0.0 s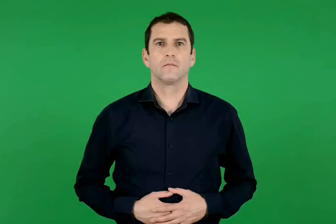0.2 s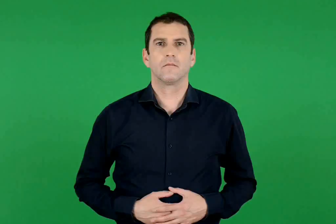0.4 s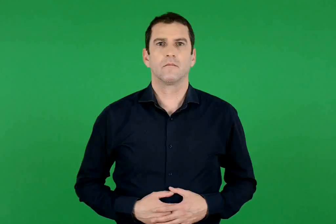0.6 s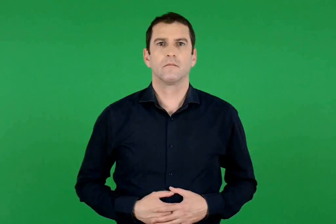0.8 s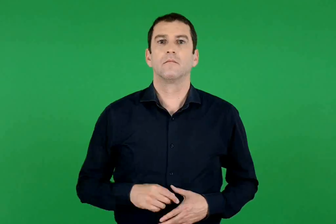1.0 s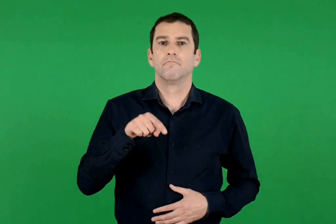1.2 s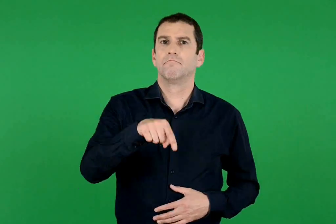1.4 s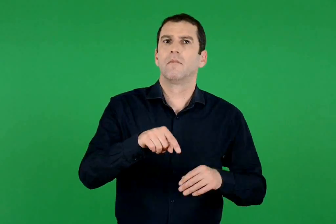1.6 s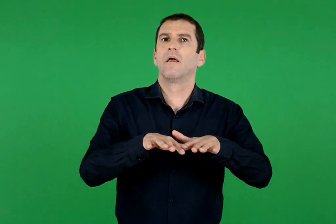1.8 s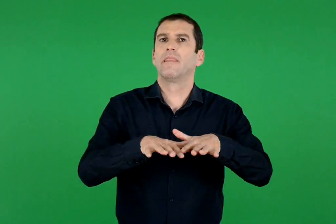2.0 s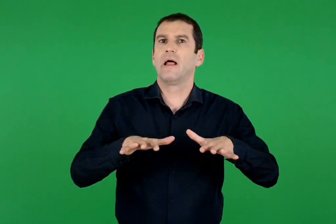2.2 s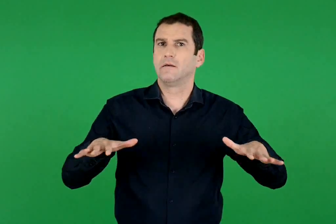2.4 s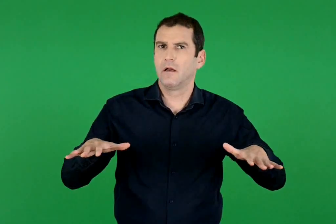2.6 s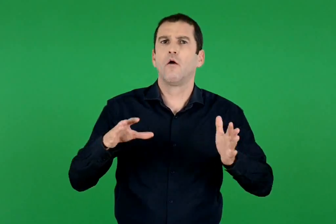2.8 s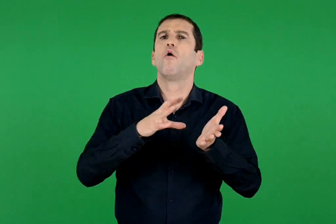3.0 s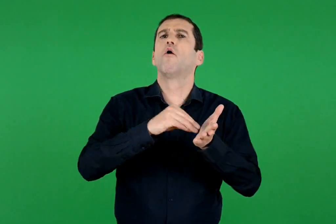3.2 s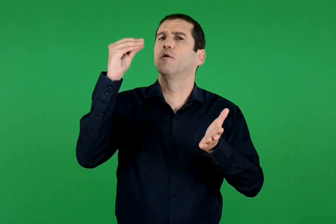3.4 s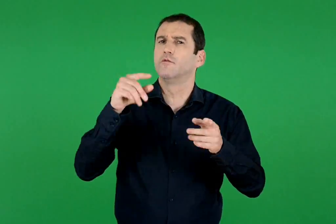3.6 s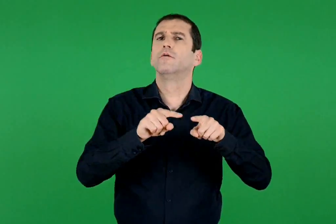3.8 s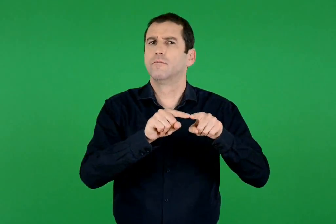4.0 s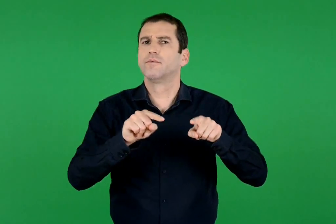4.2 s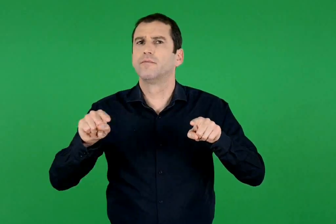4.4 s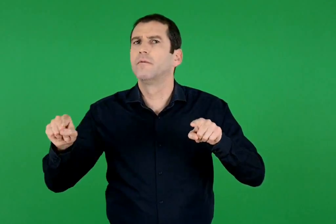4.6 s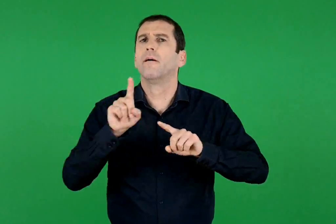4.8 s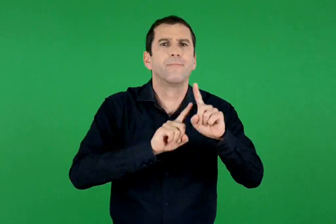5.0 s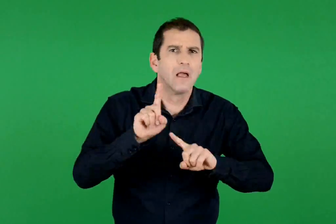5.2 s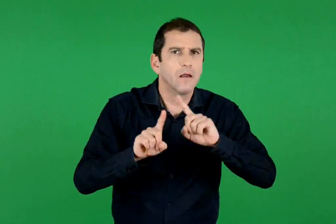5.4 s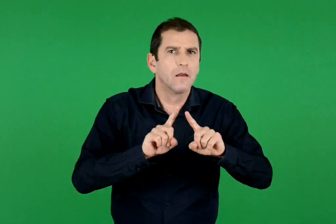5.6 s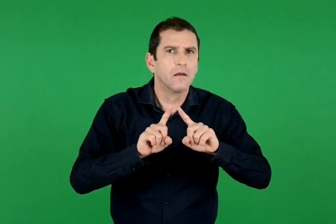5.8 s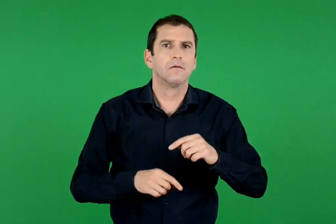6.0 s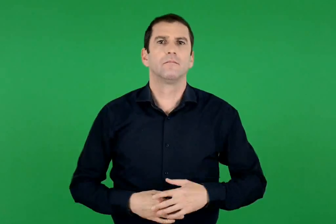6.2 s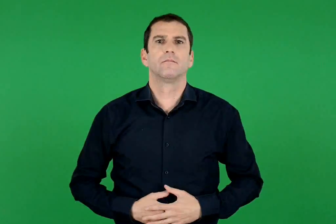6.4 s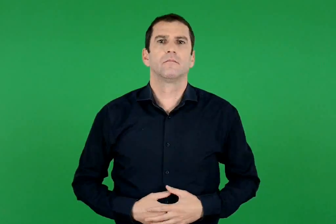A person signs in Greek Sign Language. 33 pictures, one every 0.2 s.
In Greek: στη θάλασσα , όπως ποια είναι ;
